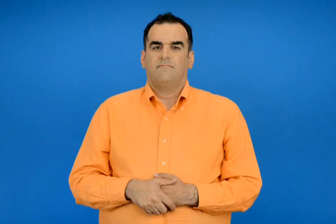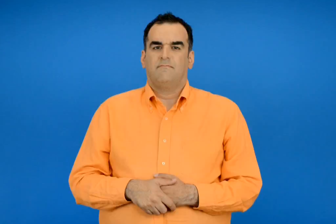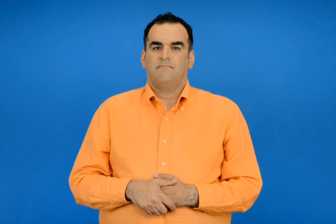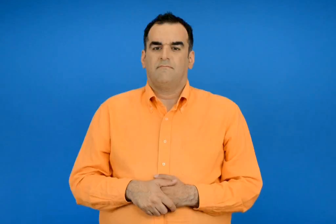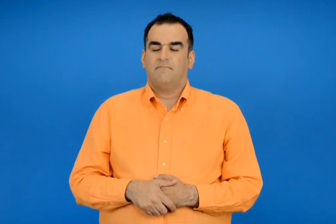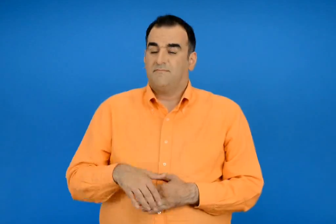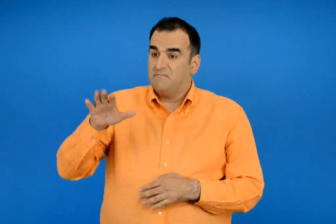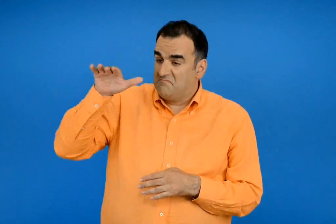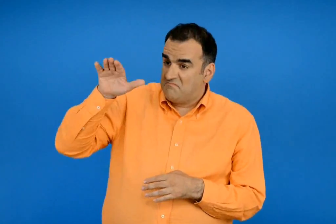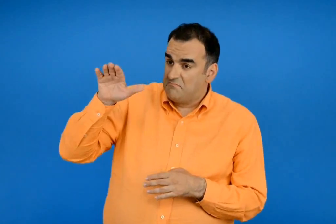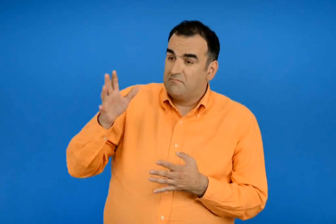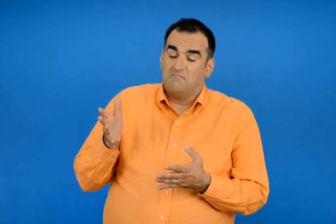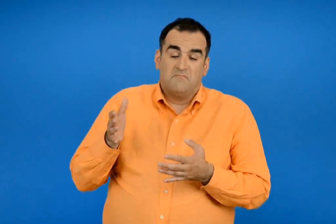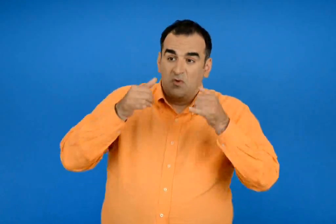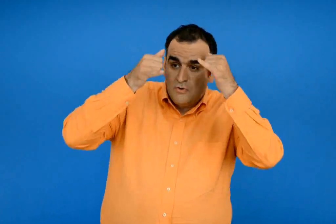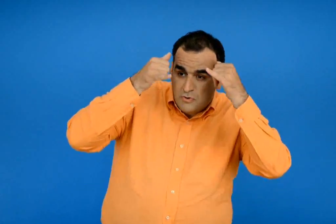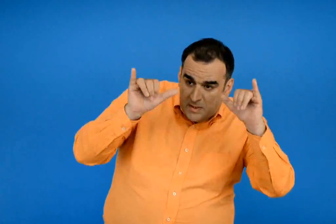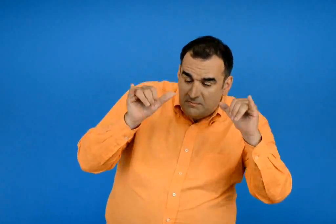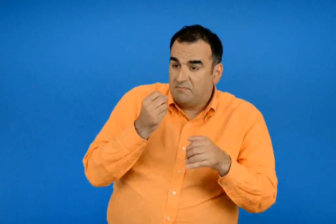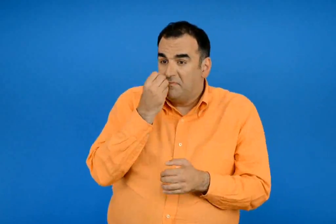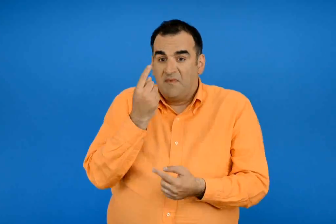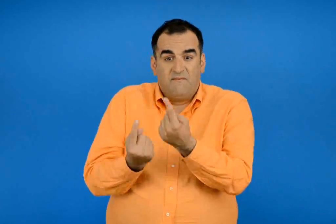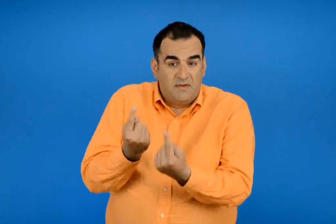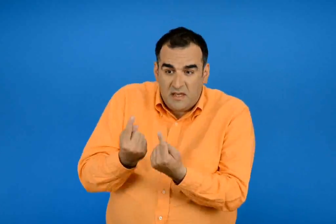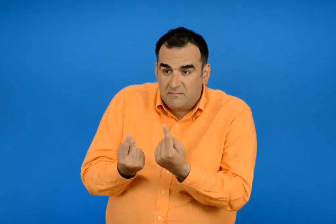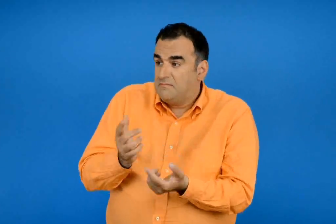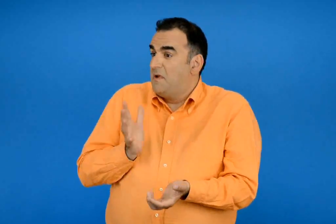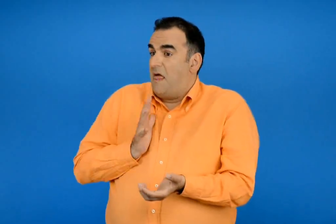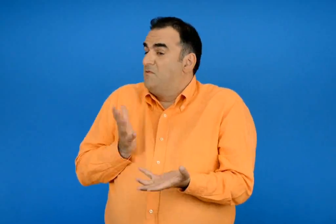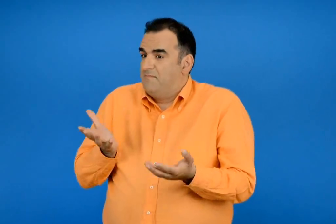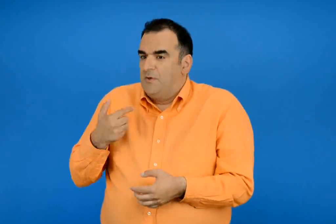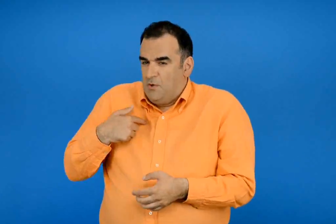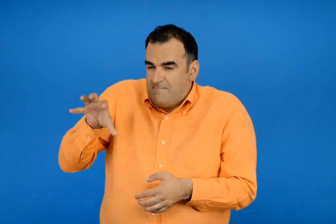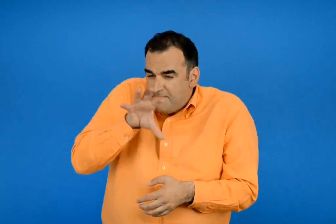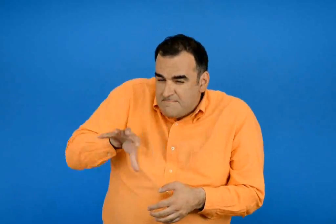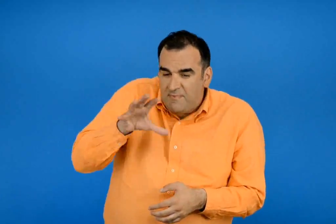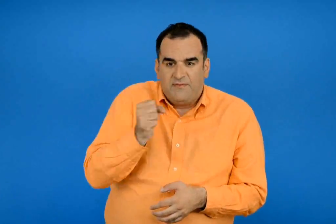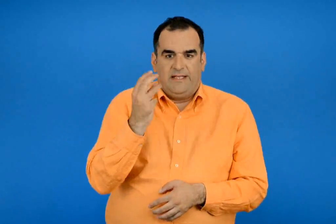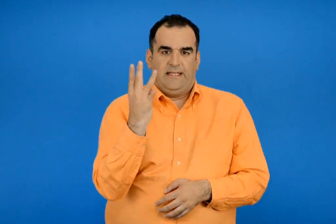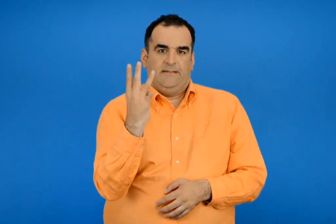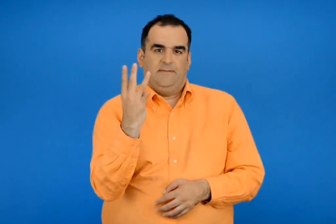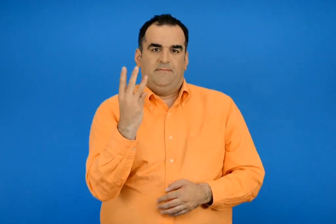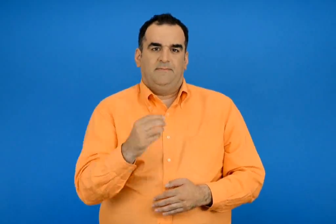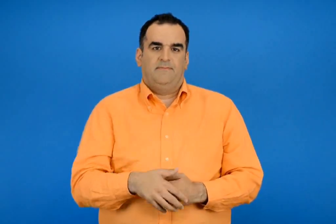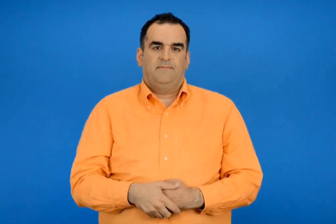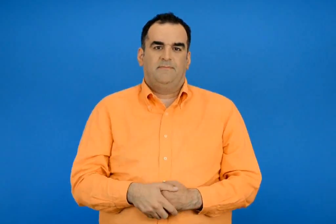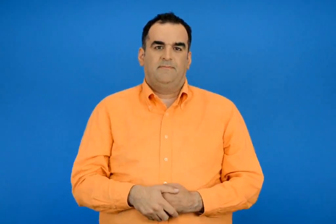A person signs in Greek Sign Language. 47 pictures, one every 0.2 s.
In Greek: κυριακό ψάχνω να βρω τρεις ζωντανούς οργανισμούς
